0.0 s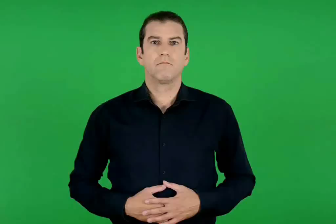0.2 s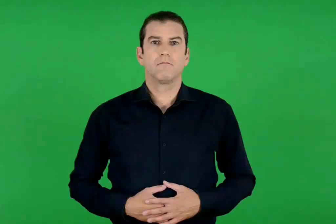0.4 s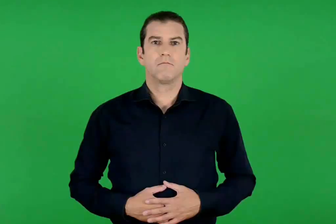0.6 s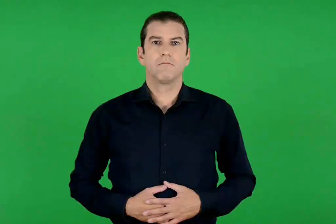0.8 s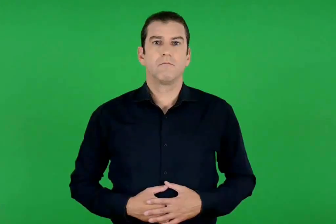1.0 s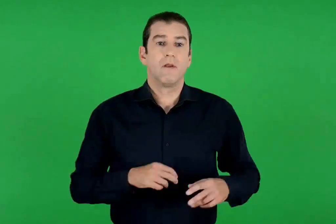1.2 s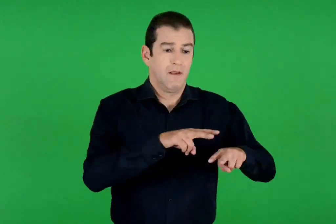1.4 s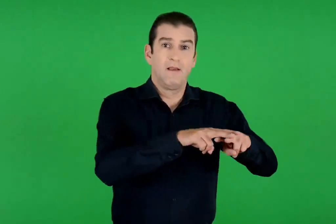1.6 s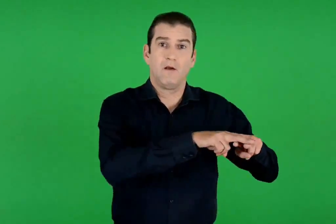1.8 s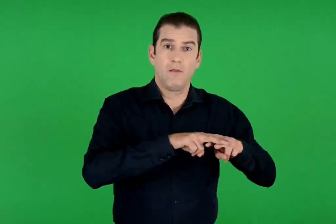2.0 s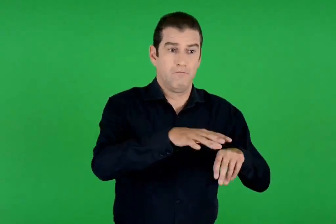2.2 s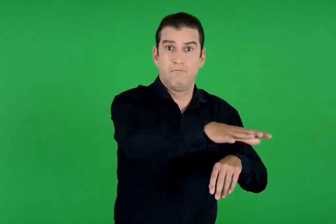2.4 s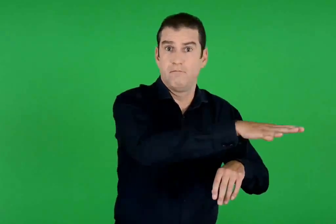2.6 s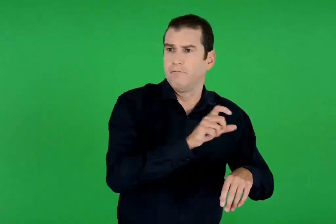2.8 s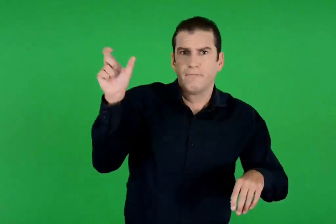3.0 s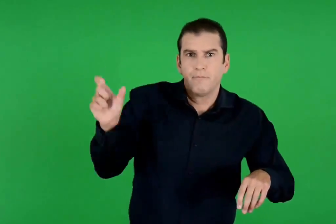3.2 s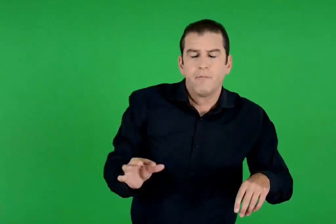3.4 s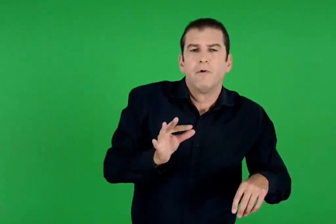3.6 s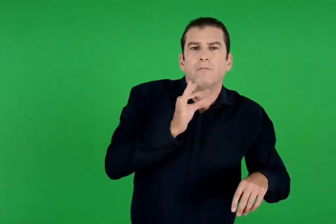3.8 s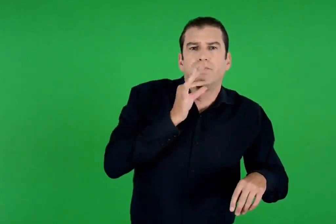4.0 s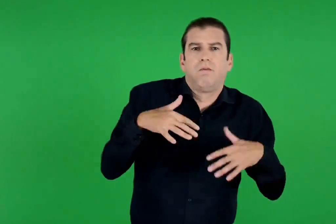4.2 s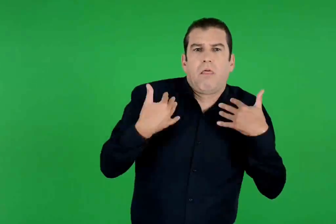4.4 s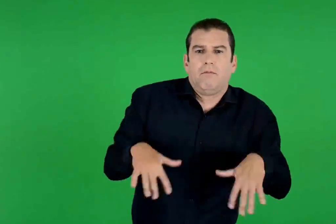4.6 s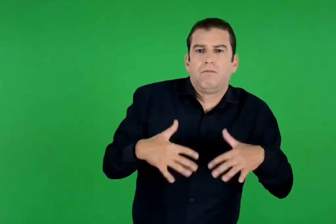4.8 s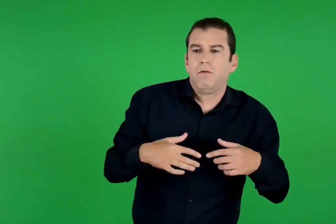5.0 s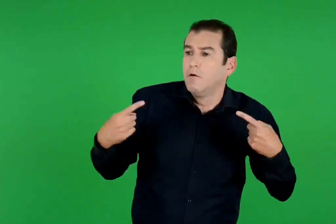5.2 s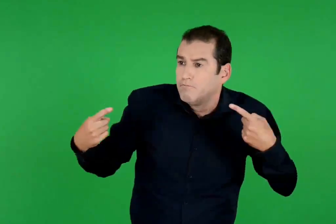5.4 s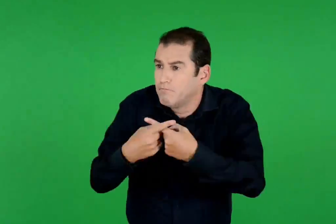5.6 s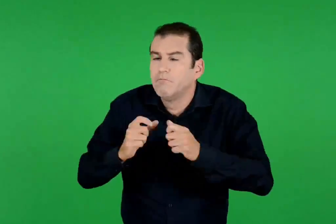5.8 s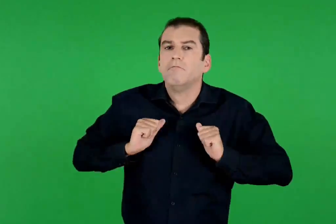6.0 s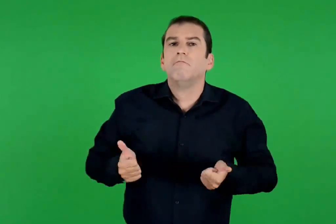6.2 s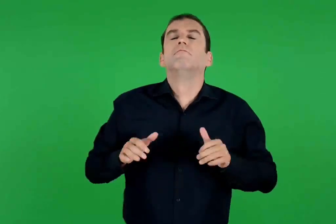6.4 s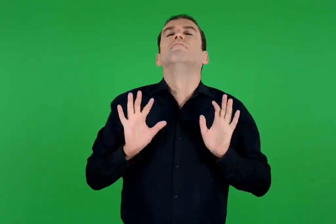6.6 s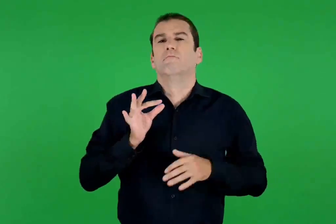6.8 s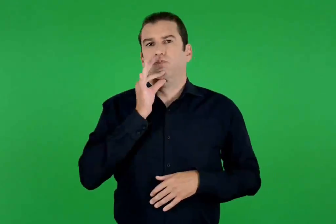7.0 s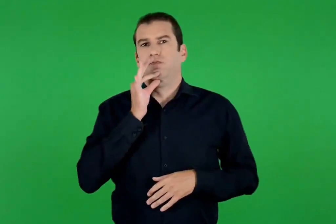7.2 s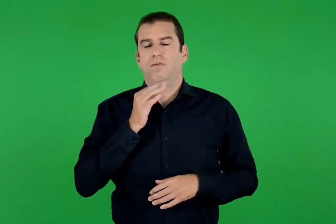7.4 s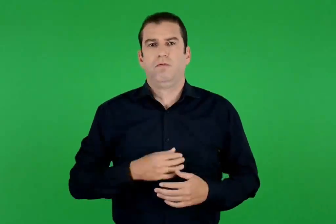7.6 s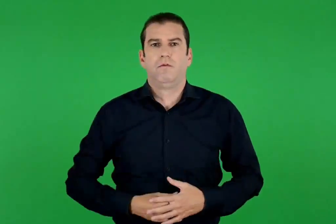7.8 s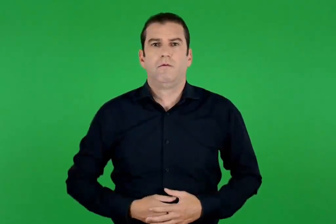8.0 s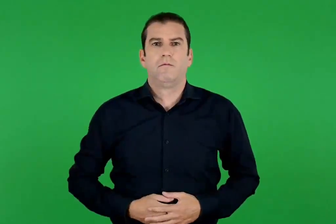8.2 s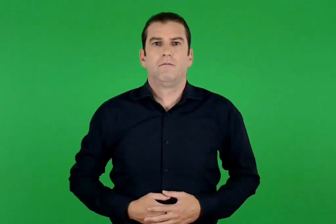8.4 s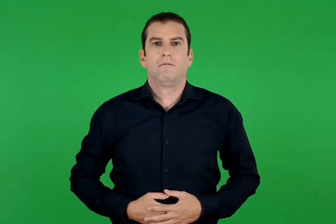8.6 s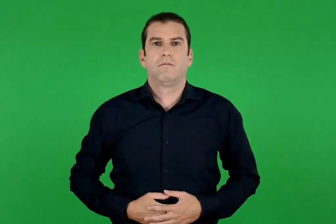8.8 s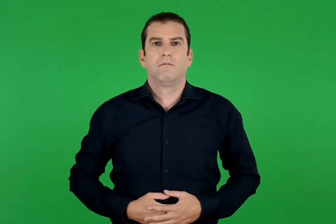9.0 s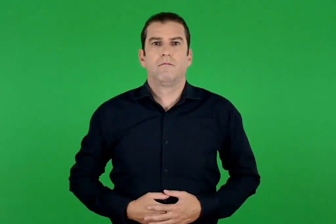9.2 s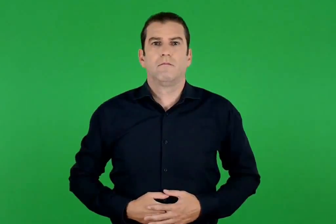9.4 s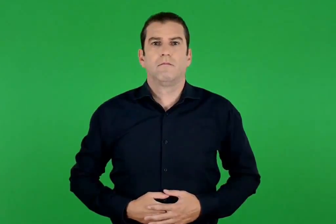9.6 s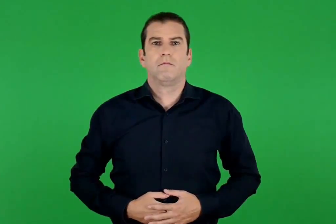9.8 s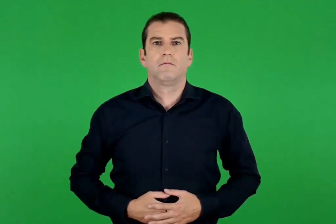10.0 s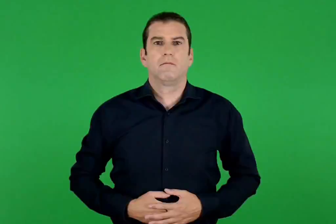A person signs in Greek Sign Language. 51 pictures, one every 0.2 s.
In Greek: κανένας όμως δεν τολμούσε να τα βάλει μαζί του , αφού ήταν ο φόβος και ο τρόμος των ιουδαίων
